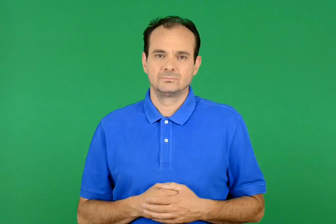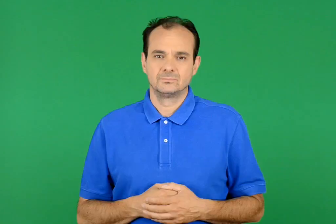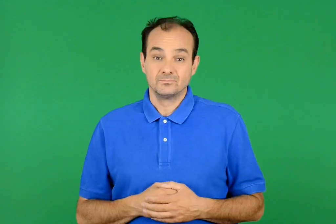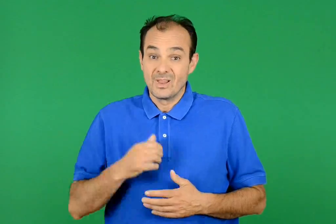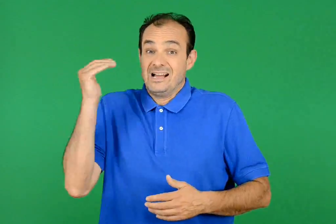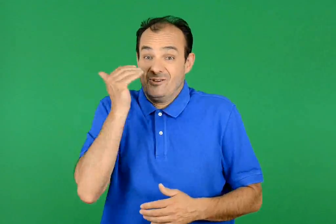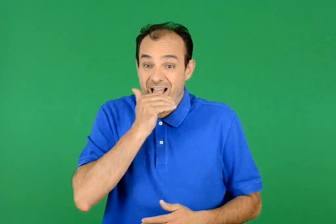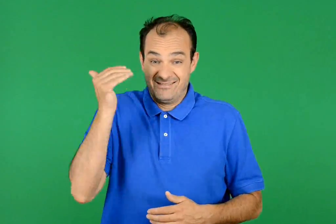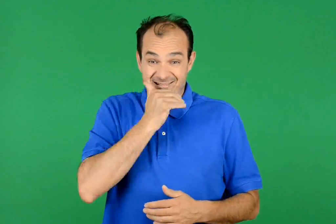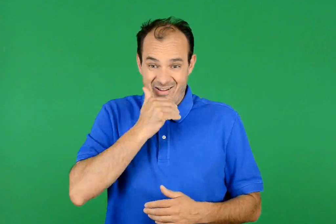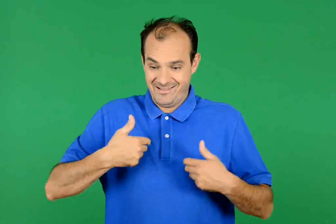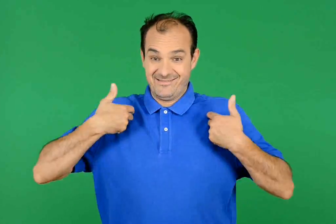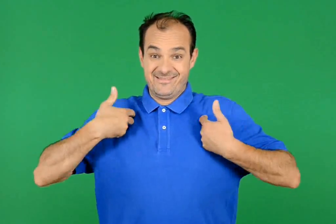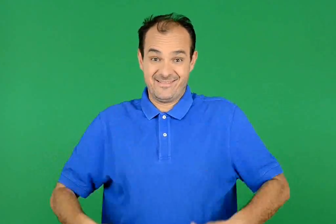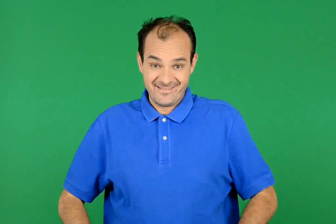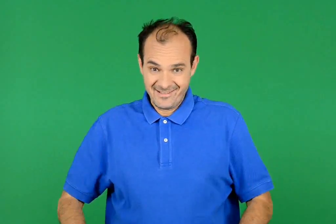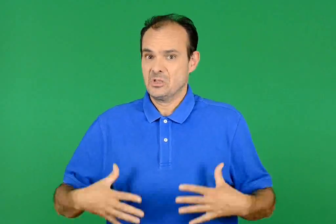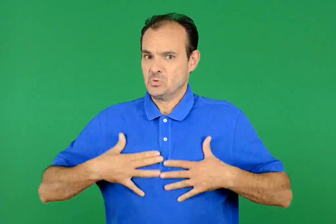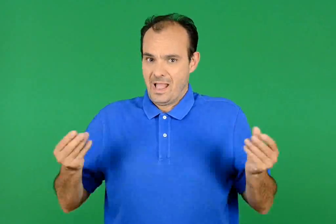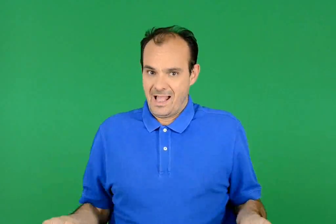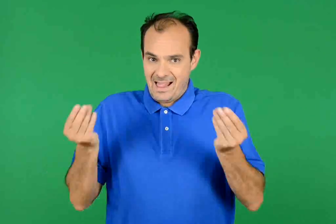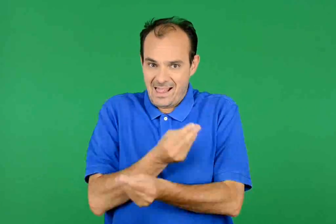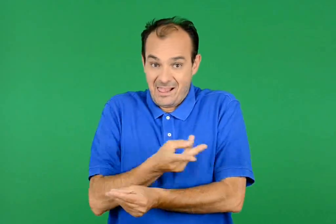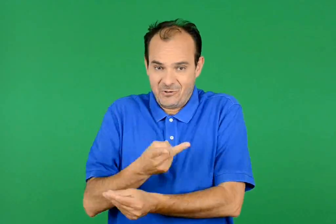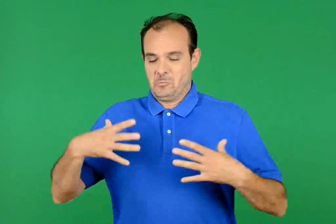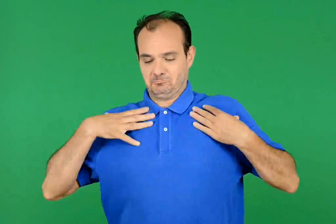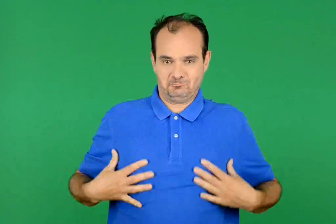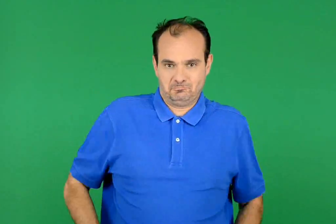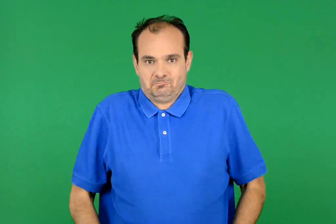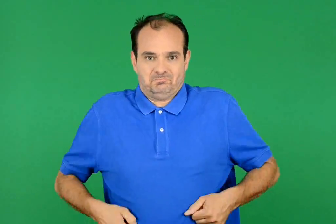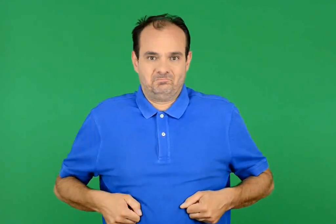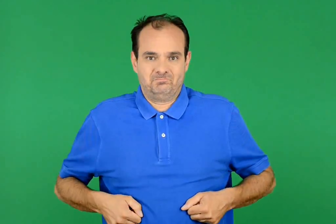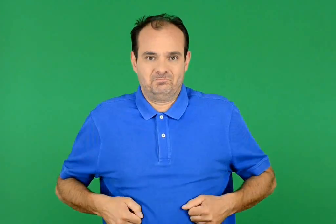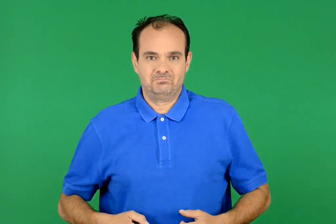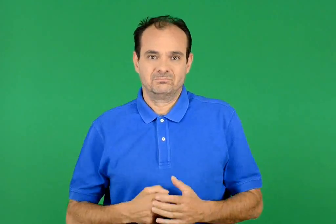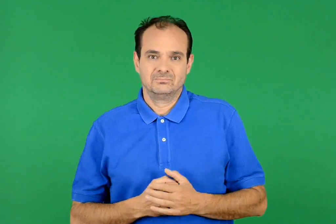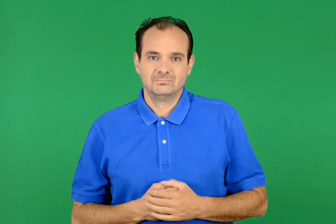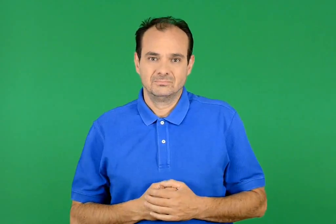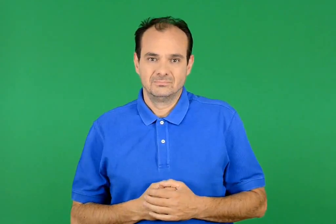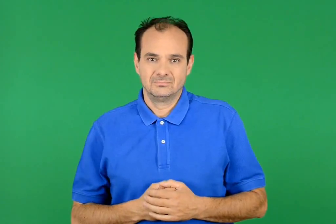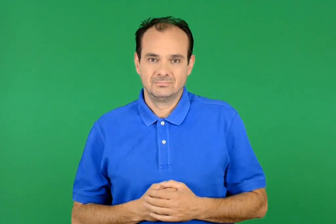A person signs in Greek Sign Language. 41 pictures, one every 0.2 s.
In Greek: γρήγορα γρήγορα γδύνονται και φοράνε ο ένας τα ρούχα του άλλου
